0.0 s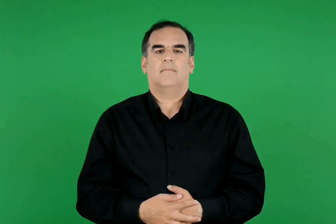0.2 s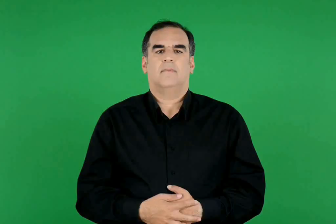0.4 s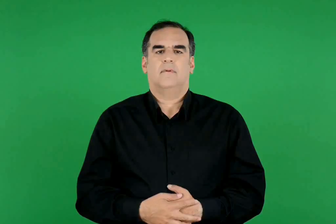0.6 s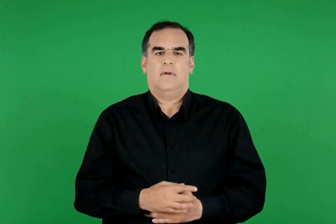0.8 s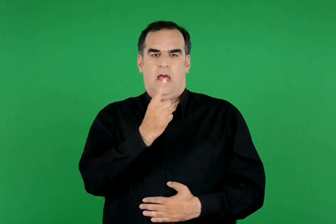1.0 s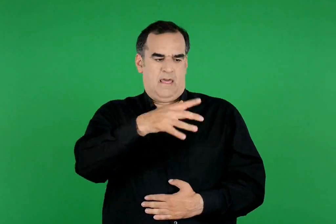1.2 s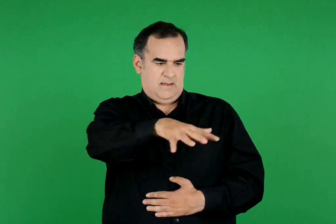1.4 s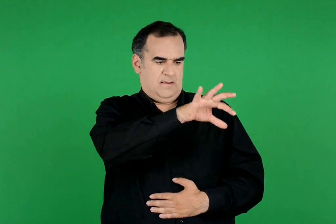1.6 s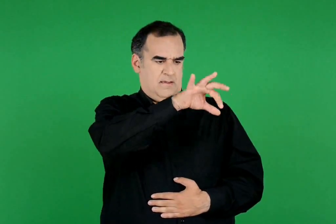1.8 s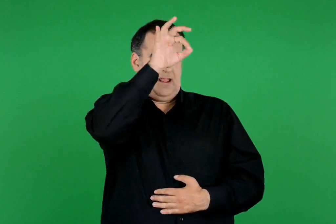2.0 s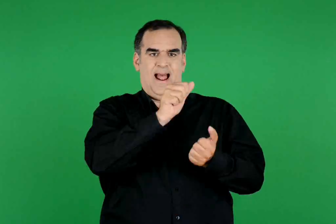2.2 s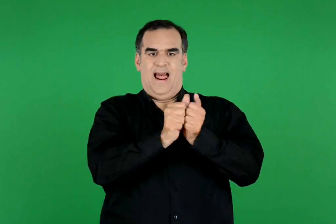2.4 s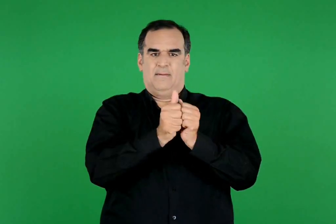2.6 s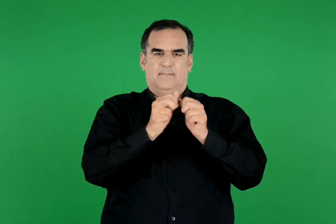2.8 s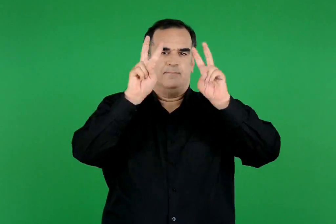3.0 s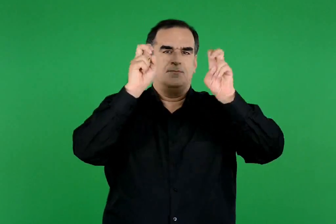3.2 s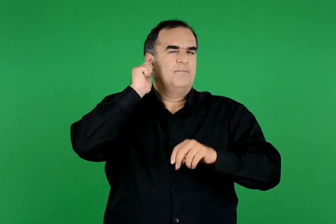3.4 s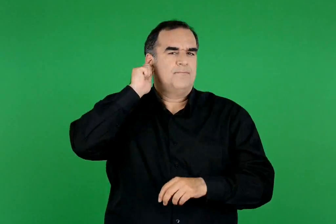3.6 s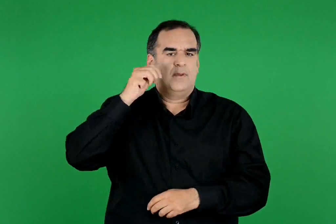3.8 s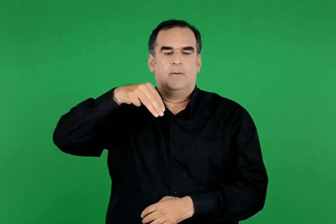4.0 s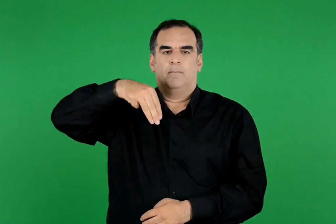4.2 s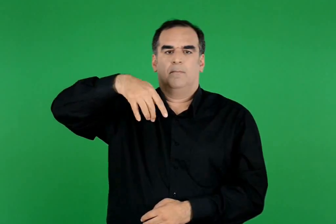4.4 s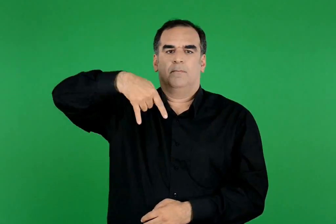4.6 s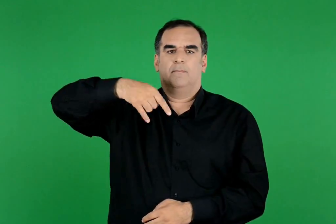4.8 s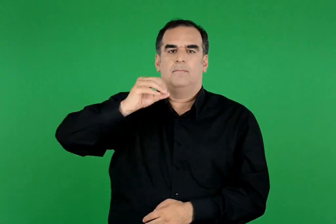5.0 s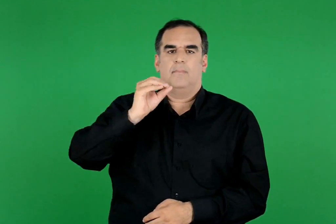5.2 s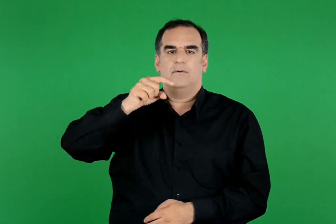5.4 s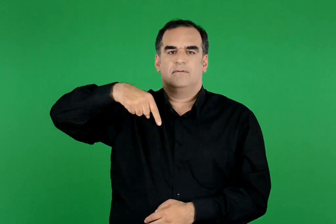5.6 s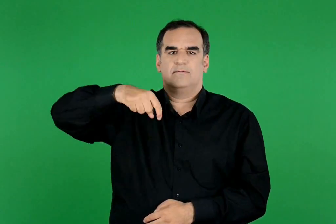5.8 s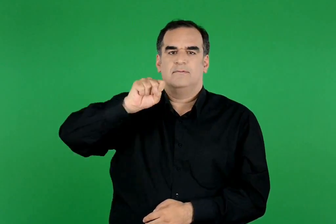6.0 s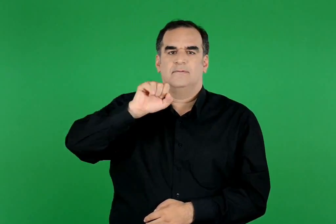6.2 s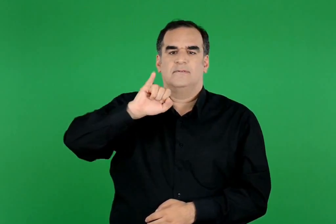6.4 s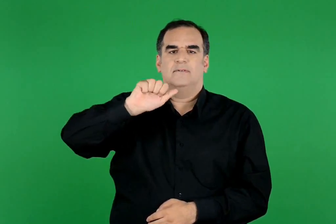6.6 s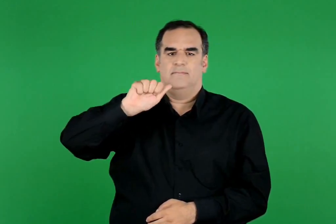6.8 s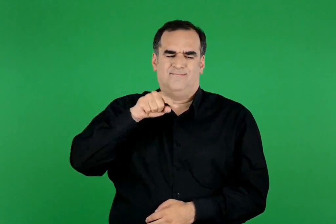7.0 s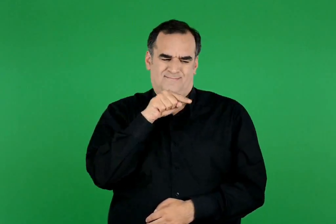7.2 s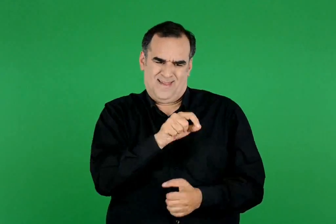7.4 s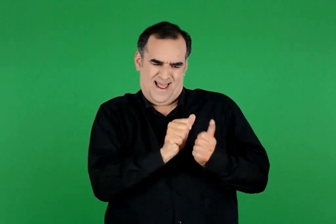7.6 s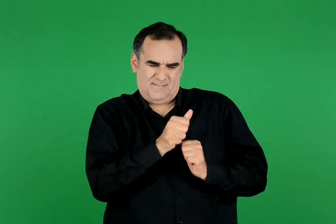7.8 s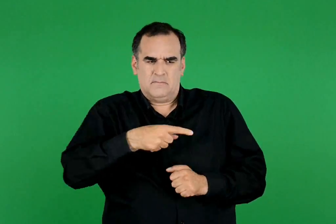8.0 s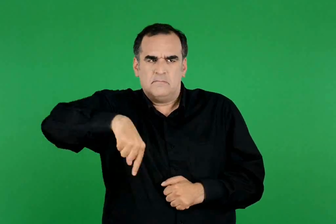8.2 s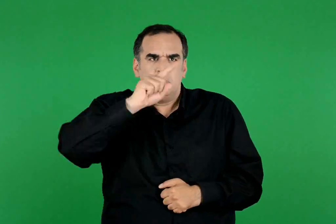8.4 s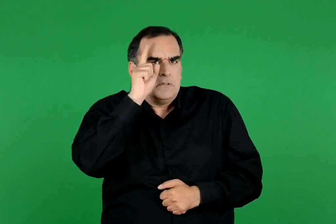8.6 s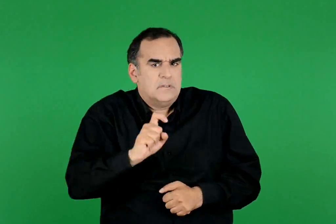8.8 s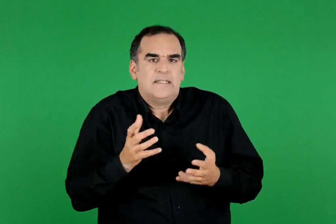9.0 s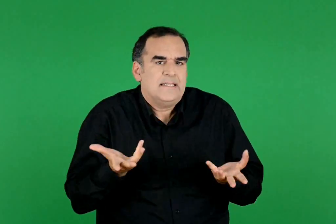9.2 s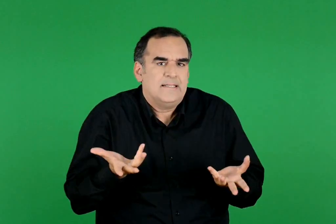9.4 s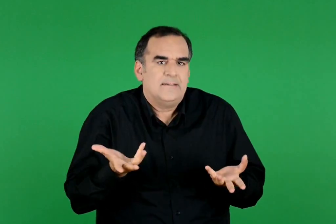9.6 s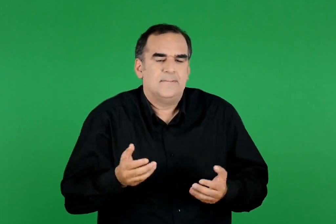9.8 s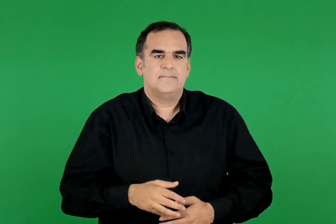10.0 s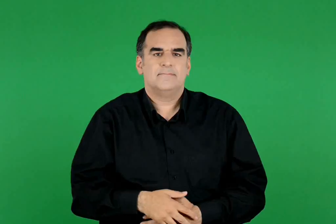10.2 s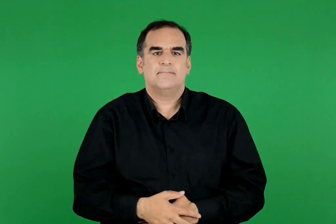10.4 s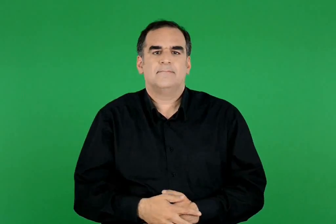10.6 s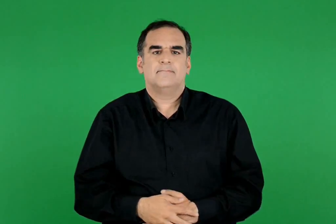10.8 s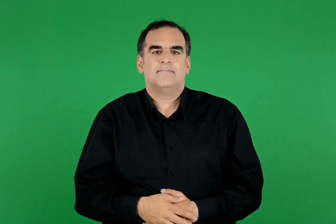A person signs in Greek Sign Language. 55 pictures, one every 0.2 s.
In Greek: ένα από αυτά είναι το άθλημα μπότσια. τι γνωρίζουμε για το άθλημα αυτό ;
